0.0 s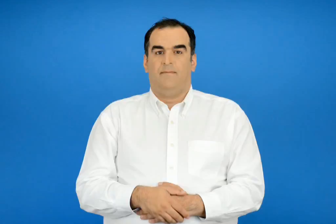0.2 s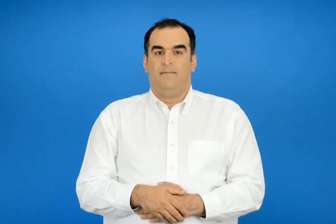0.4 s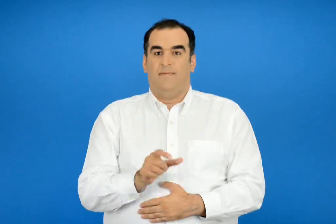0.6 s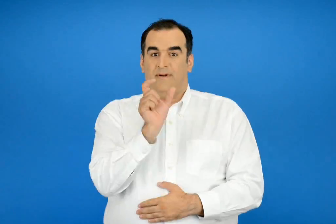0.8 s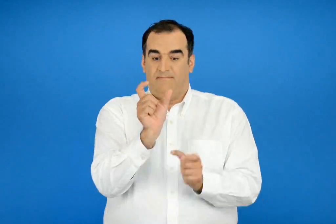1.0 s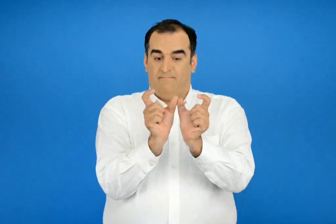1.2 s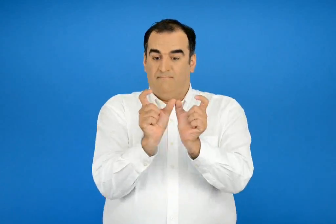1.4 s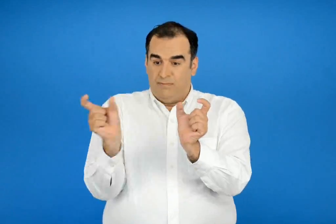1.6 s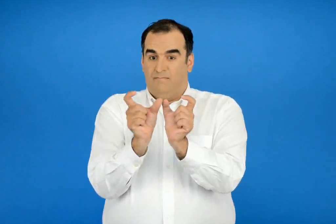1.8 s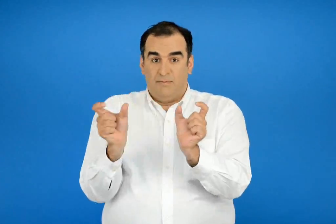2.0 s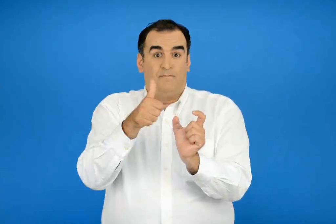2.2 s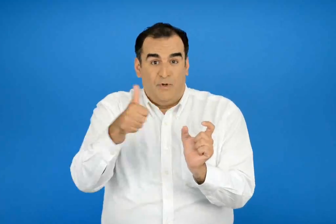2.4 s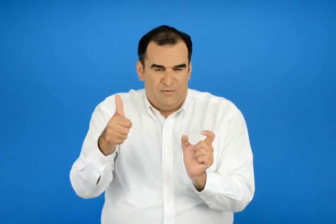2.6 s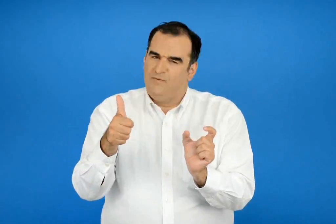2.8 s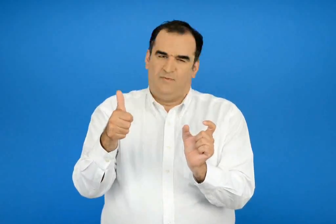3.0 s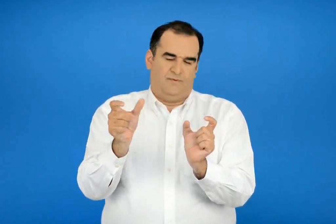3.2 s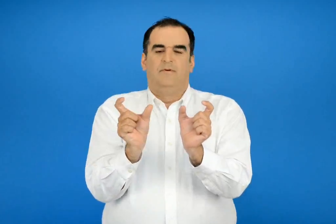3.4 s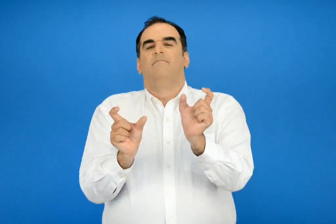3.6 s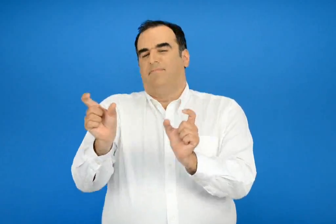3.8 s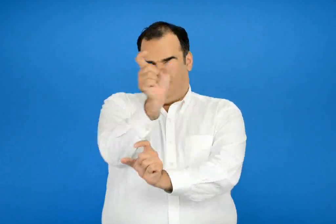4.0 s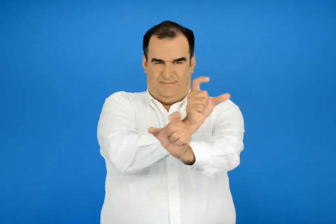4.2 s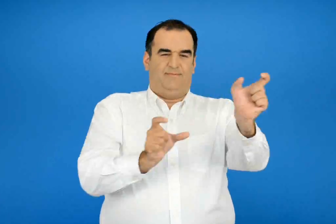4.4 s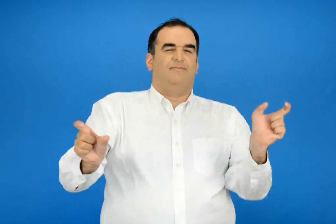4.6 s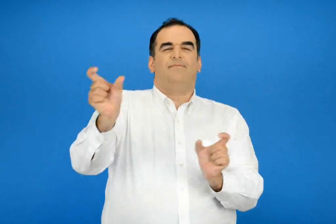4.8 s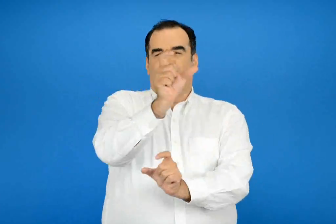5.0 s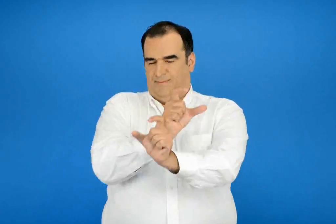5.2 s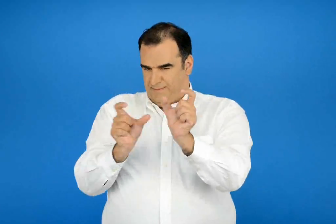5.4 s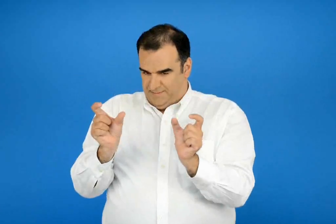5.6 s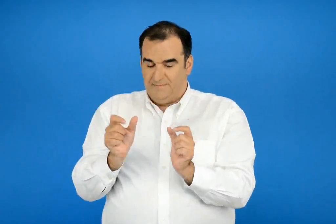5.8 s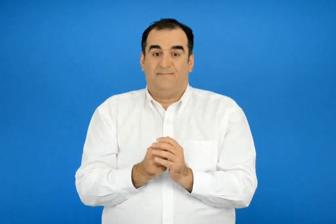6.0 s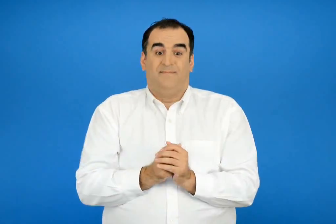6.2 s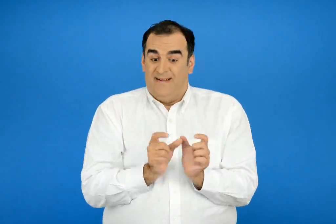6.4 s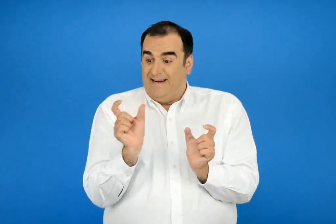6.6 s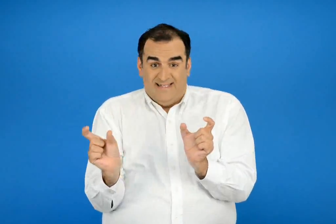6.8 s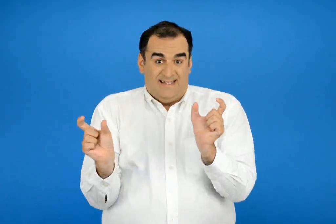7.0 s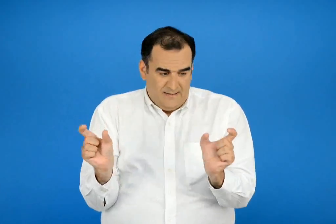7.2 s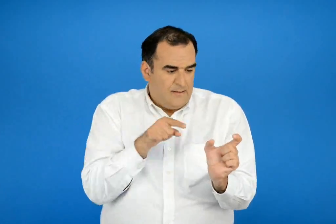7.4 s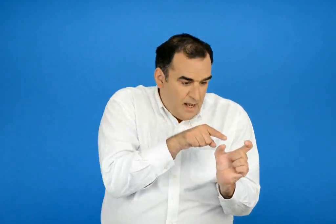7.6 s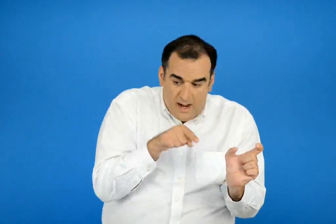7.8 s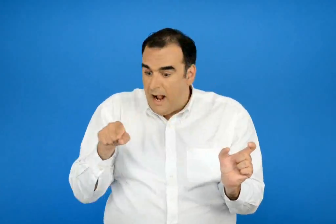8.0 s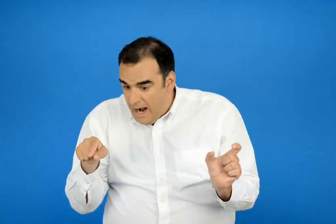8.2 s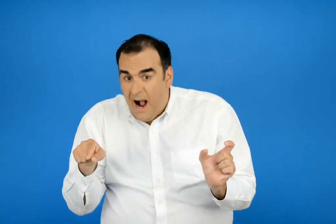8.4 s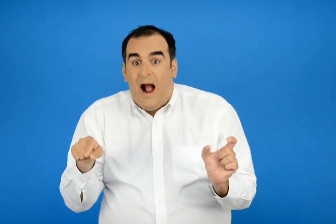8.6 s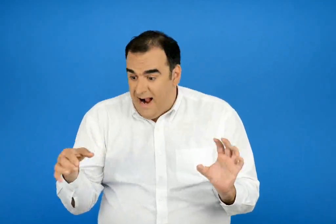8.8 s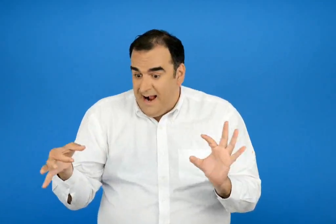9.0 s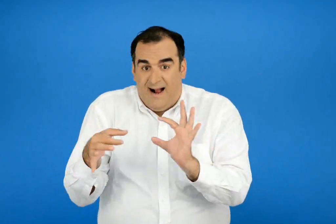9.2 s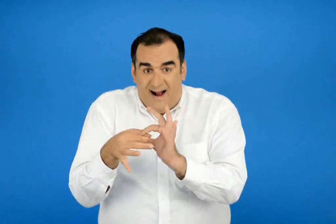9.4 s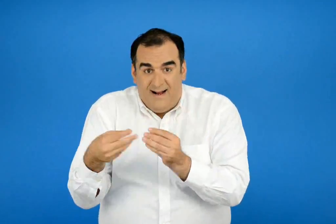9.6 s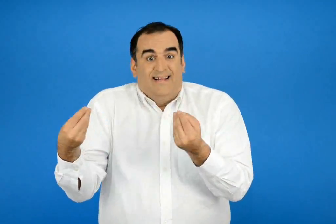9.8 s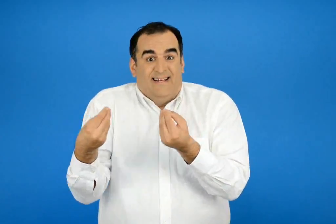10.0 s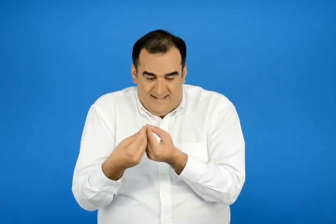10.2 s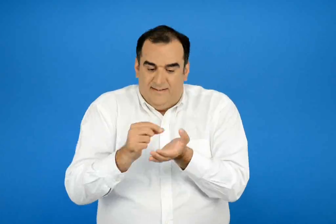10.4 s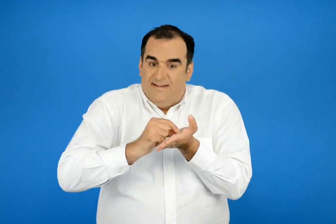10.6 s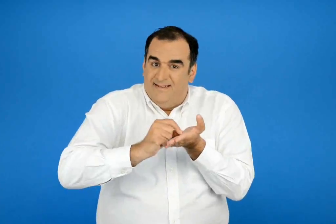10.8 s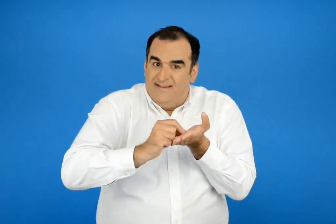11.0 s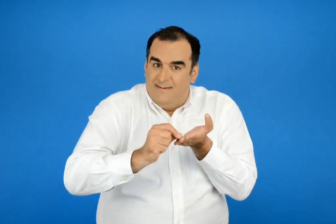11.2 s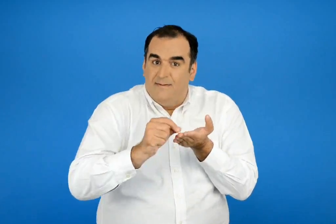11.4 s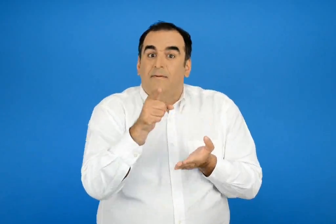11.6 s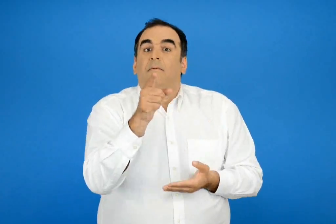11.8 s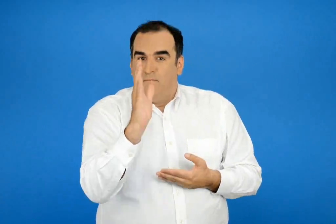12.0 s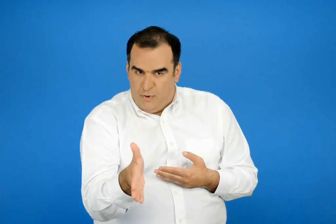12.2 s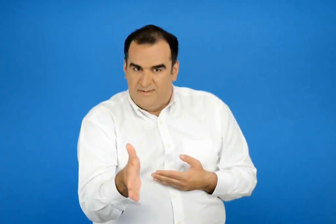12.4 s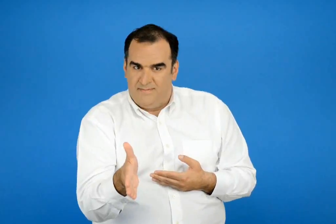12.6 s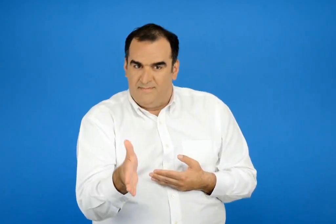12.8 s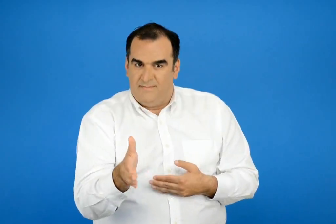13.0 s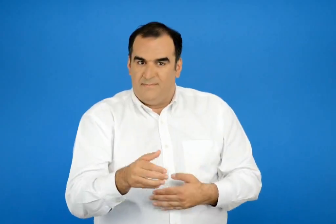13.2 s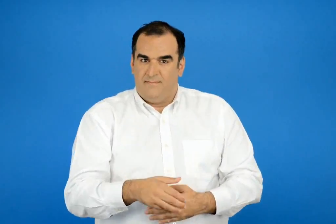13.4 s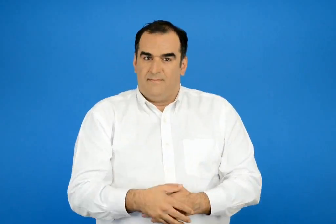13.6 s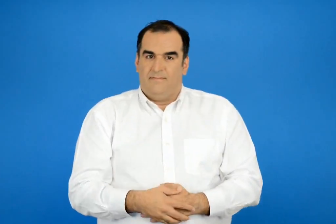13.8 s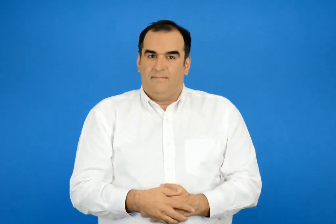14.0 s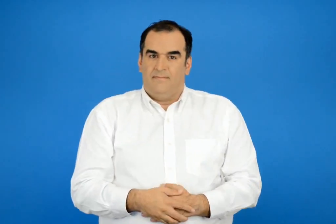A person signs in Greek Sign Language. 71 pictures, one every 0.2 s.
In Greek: και όχι μόνο αυτό αλλά ανακατευτήκαν κιόλας μπορείς να βρεις ποιά λέξη ταιριάζει με ποιά και να τις ενώσεις ;
